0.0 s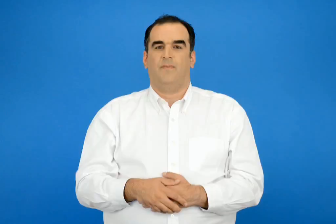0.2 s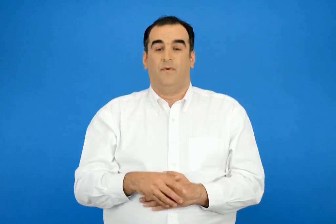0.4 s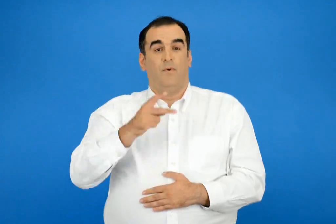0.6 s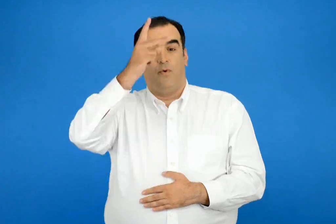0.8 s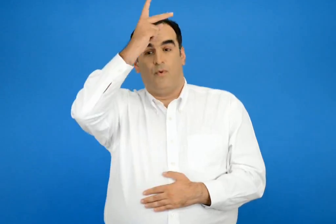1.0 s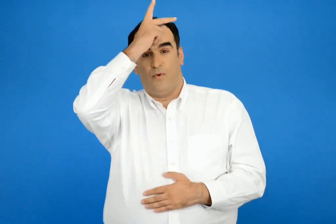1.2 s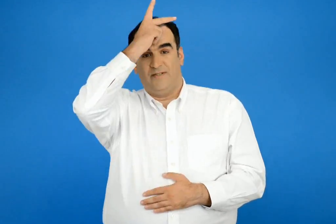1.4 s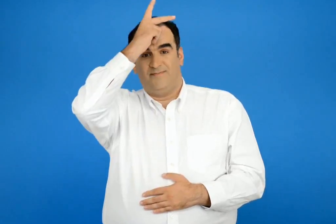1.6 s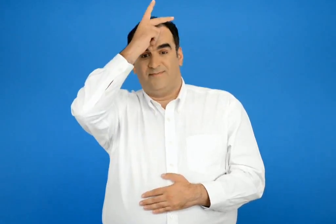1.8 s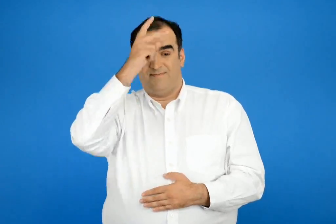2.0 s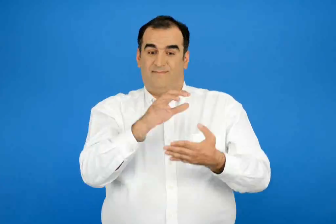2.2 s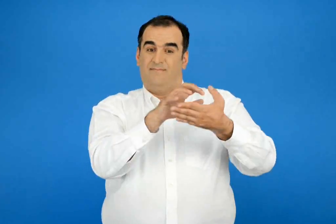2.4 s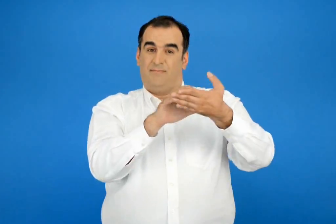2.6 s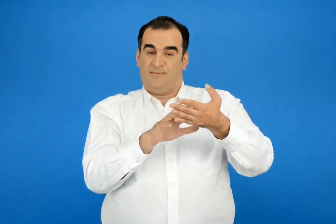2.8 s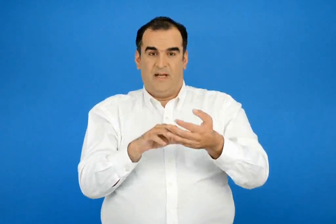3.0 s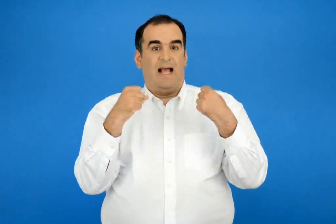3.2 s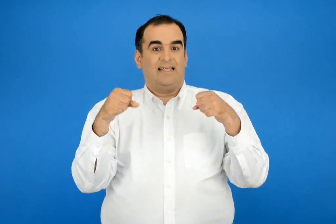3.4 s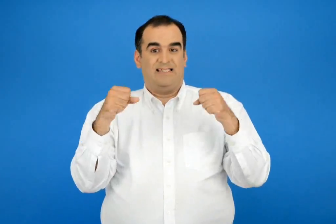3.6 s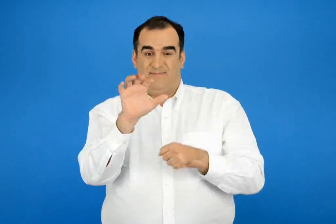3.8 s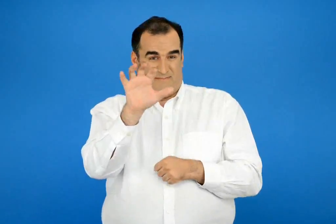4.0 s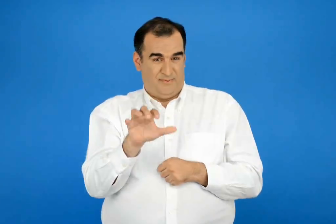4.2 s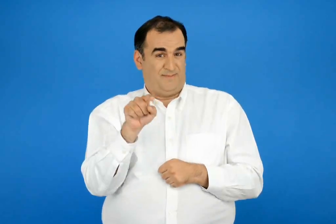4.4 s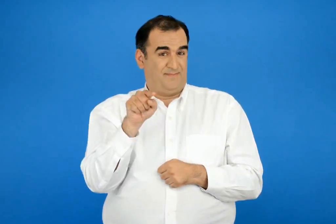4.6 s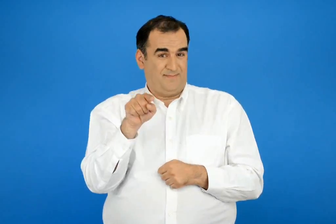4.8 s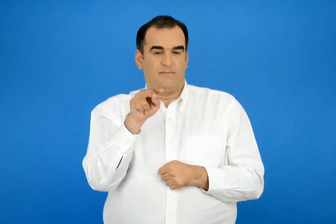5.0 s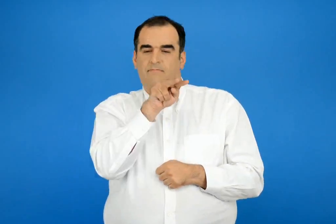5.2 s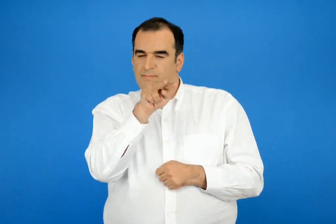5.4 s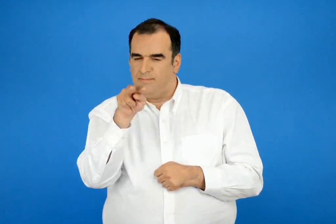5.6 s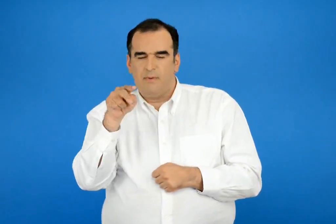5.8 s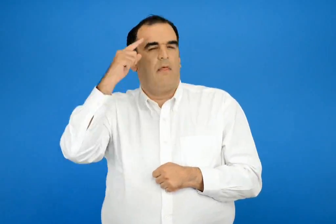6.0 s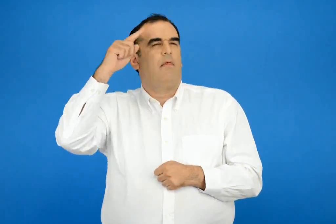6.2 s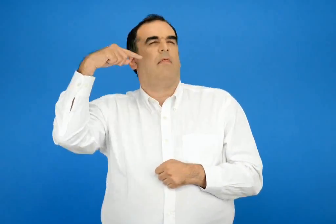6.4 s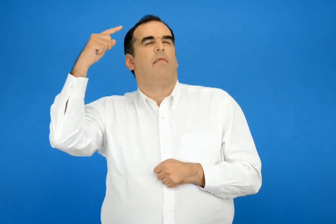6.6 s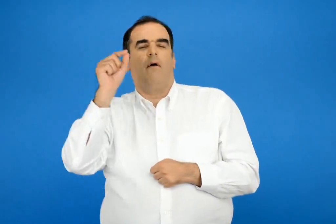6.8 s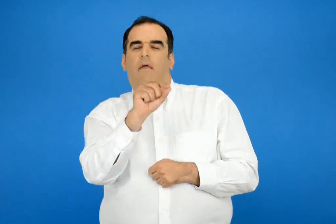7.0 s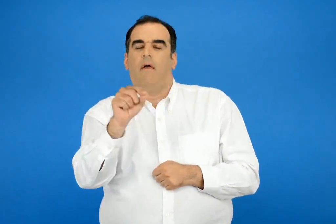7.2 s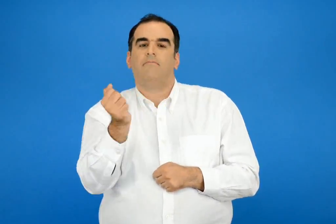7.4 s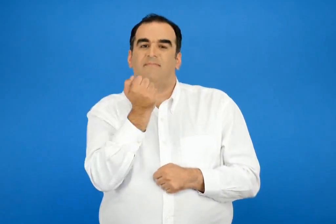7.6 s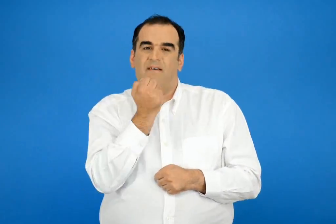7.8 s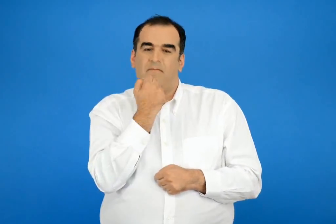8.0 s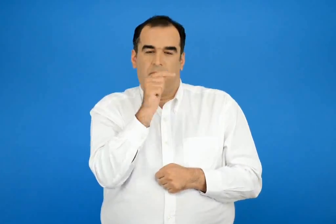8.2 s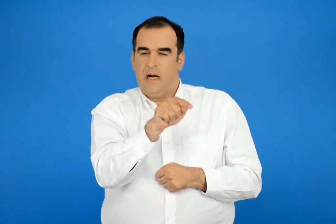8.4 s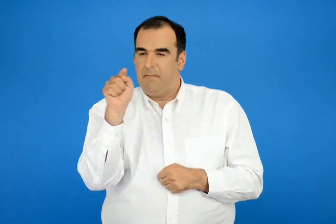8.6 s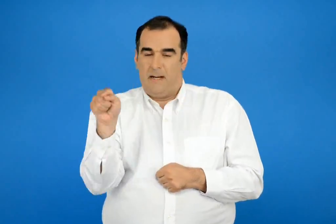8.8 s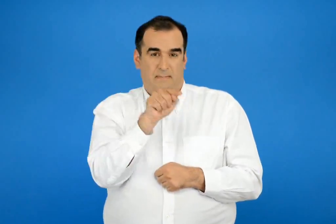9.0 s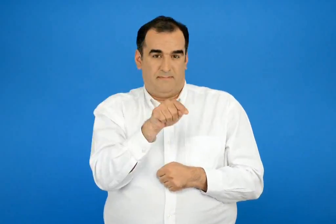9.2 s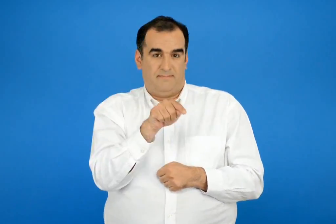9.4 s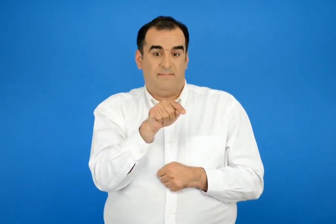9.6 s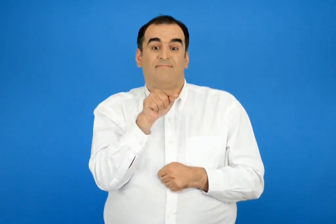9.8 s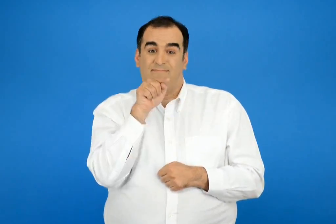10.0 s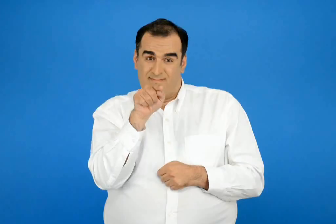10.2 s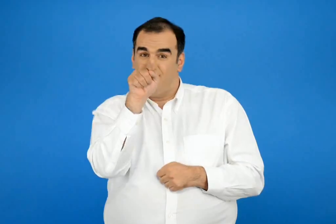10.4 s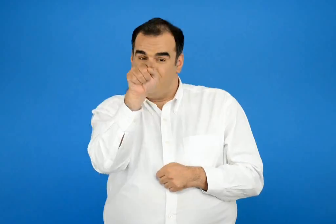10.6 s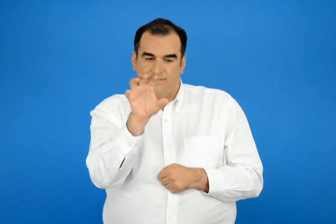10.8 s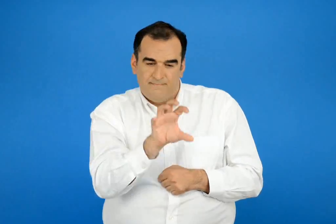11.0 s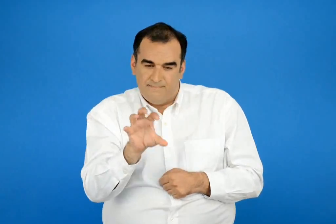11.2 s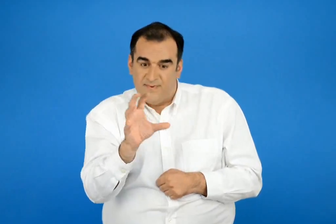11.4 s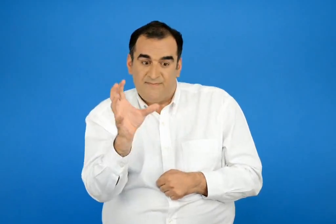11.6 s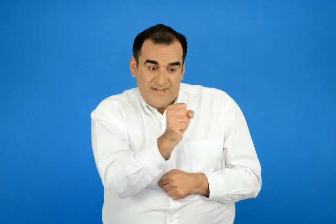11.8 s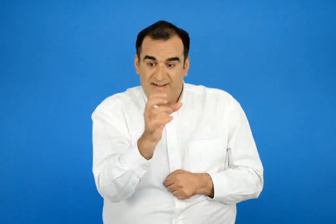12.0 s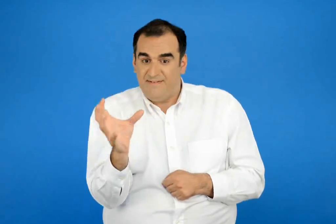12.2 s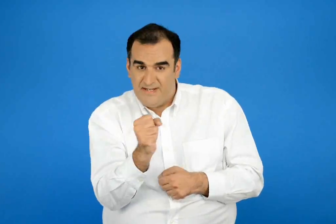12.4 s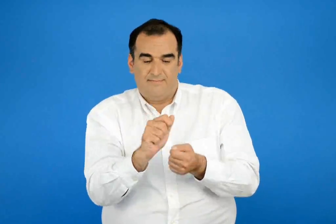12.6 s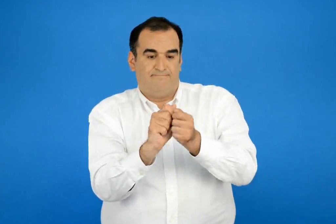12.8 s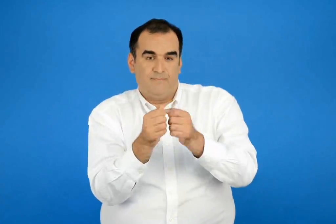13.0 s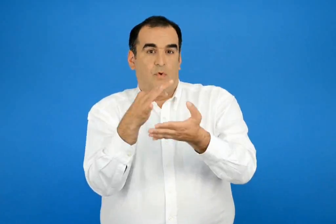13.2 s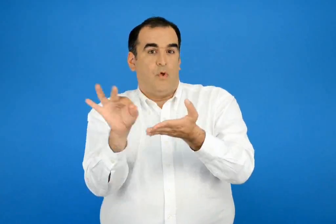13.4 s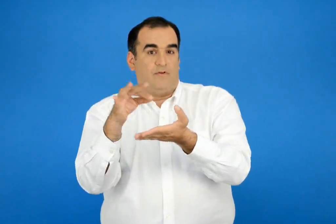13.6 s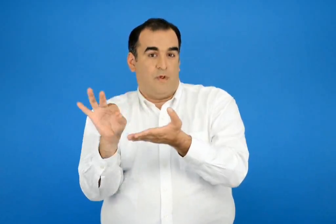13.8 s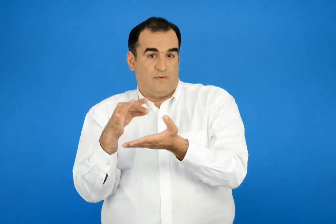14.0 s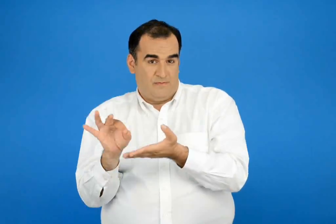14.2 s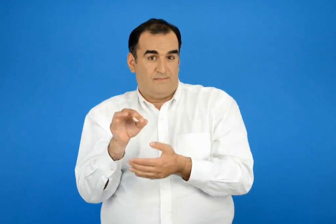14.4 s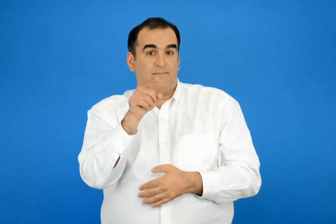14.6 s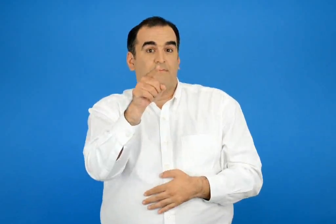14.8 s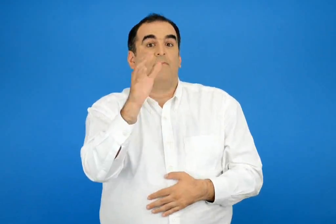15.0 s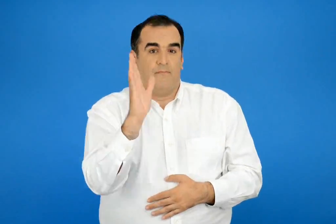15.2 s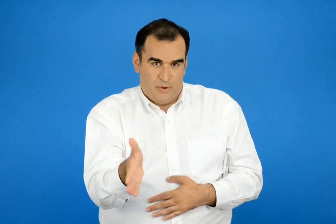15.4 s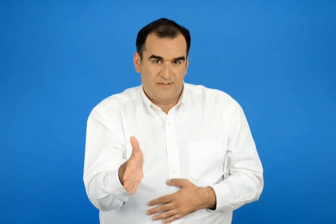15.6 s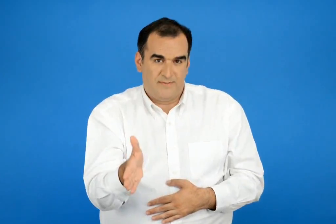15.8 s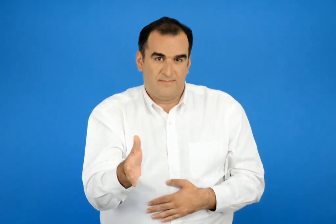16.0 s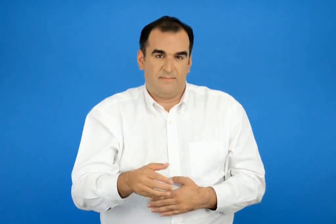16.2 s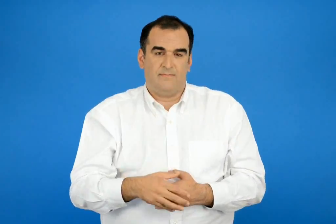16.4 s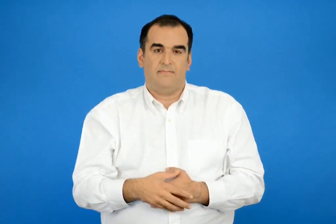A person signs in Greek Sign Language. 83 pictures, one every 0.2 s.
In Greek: ο λουκάς ήταν αφηρημένος και έκανε πολλά λάθη στην παρακάτω άσκηση μπορείς να τα βρεις και να τα διορθώσεις ;
